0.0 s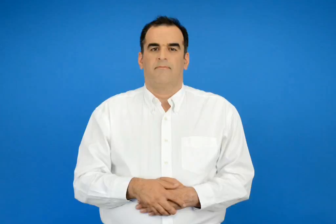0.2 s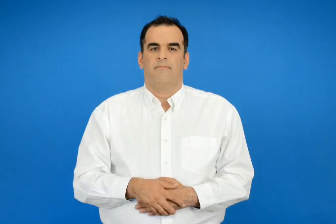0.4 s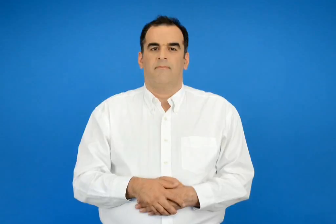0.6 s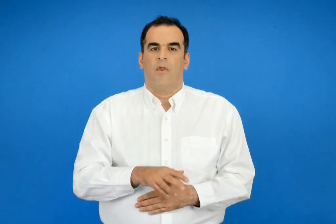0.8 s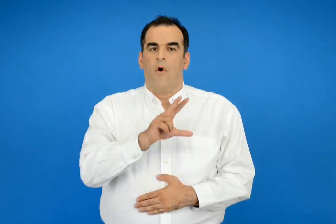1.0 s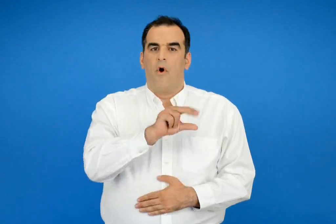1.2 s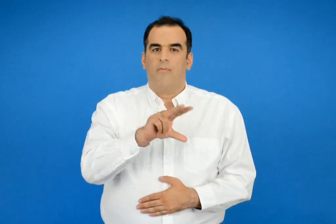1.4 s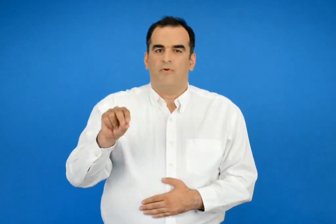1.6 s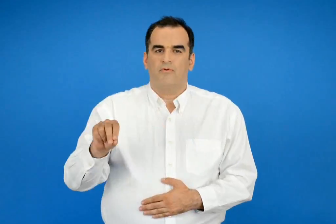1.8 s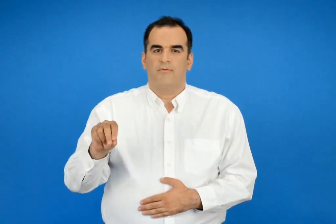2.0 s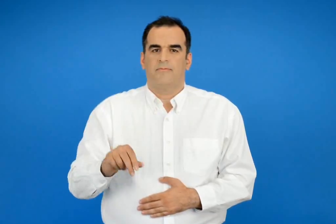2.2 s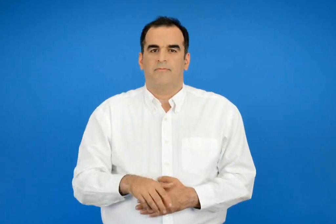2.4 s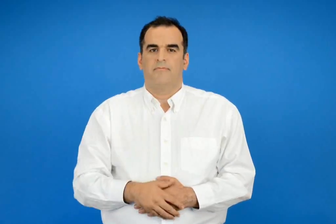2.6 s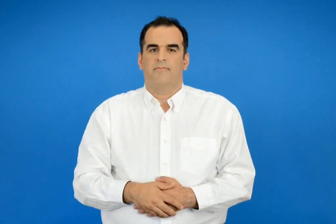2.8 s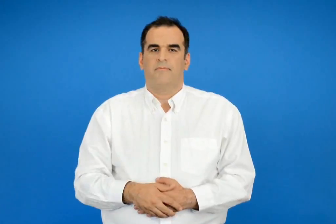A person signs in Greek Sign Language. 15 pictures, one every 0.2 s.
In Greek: όμοιος
